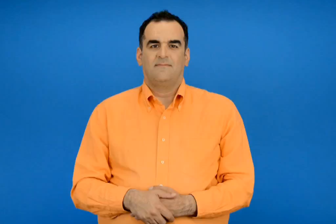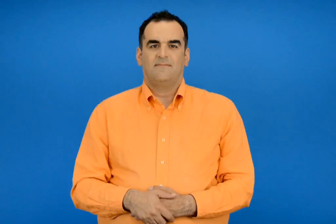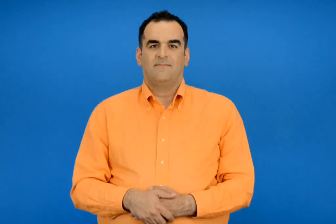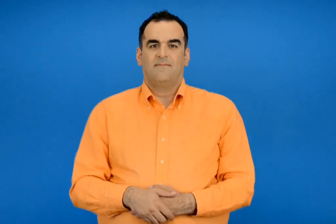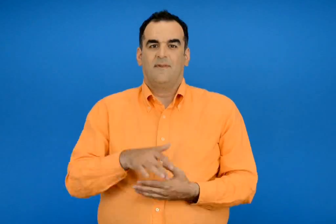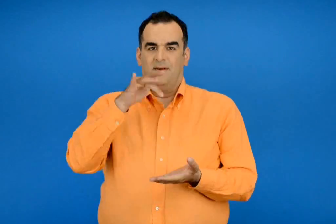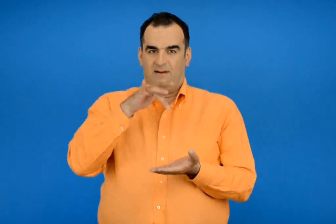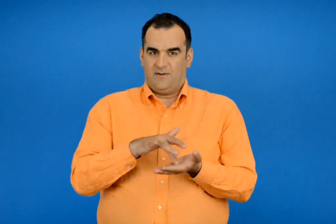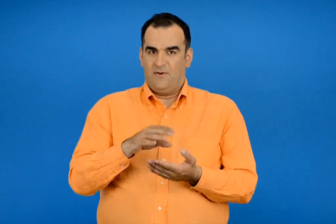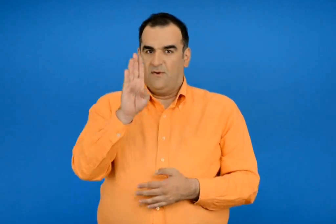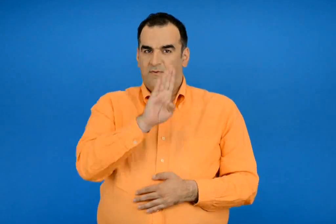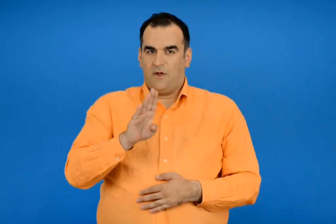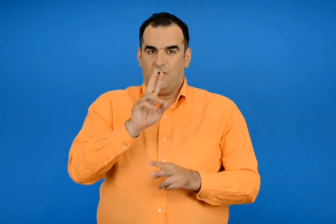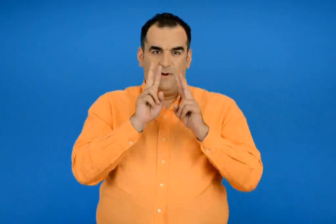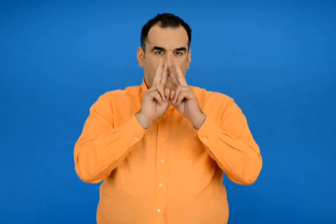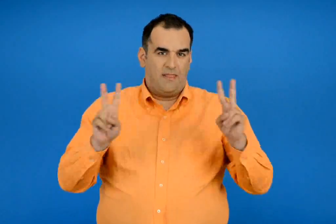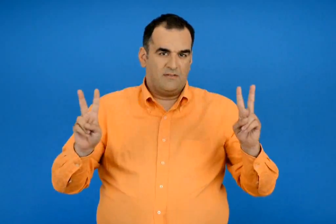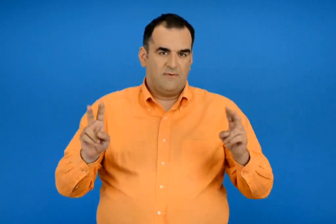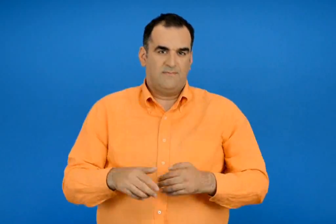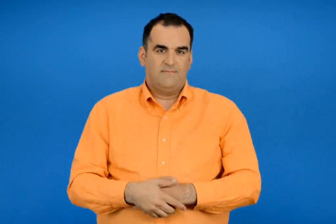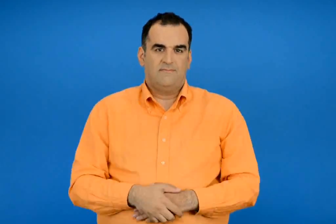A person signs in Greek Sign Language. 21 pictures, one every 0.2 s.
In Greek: κέντρο βιολογικού καθαρισμού
